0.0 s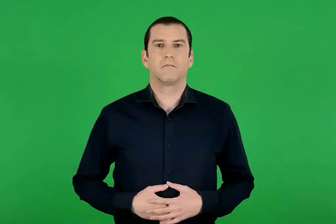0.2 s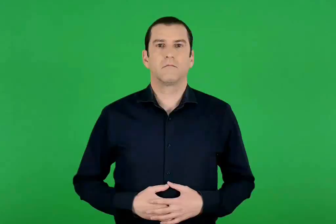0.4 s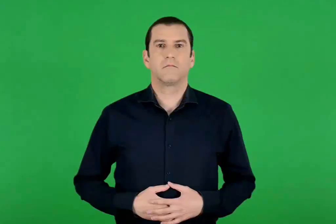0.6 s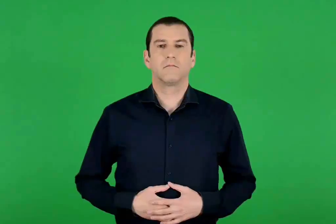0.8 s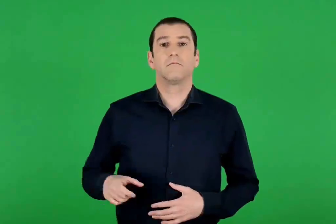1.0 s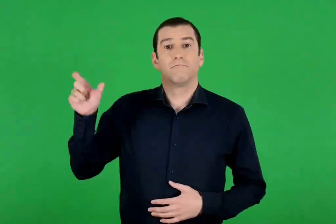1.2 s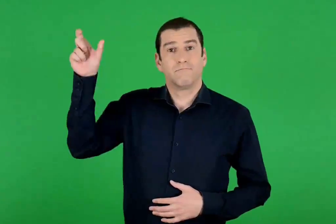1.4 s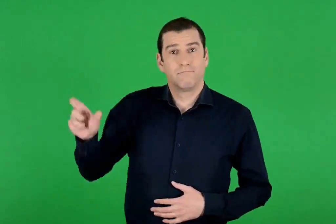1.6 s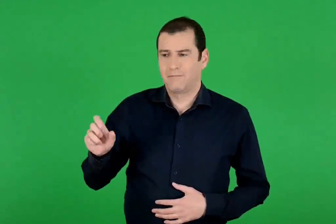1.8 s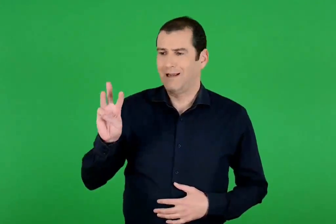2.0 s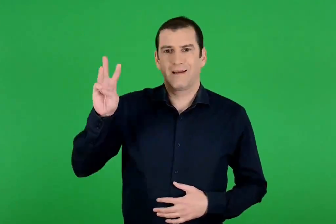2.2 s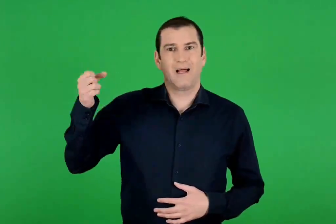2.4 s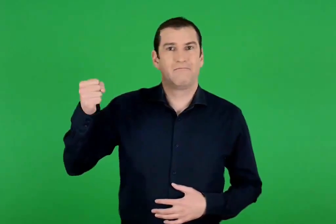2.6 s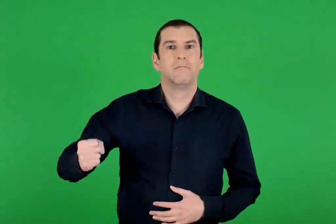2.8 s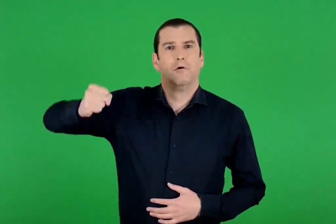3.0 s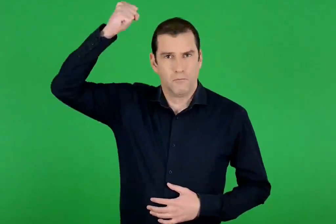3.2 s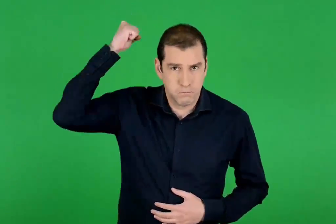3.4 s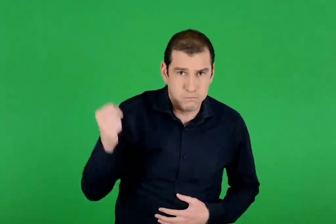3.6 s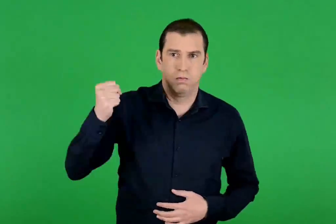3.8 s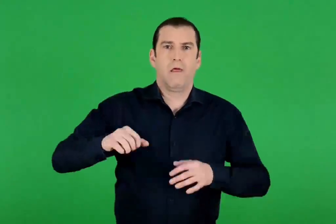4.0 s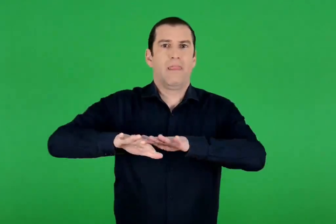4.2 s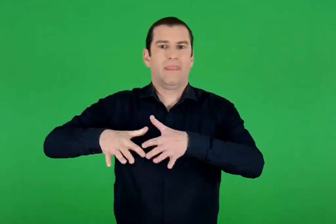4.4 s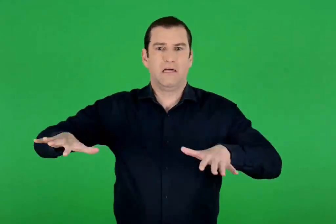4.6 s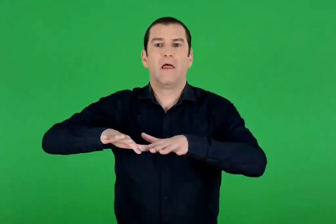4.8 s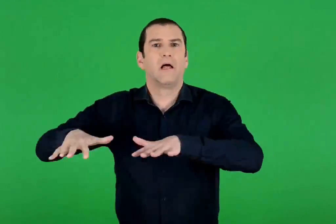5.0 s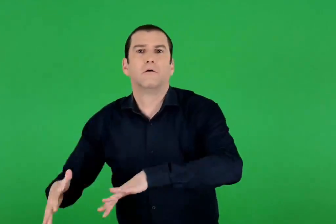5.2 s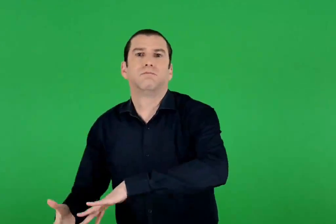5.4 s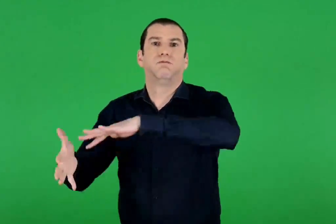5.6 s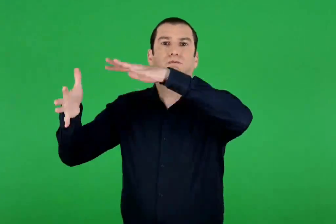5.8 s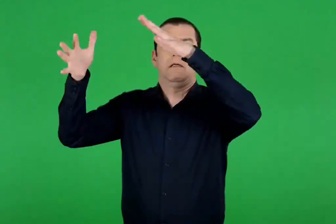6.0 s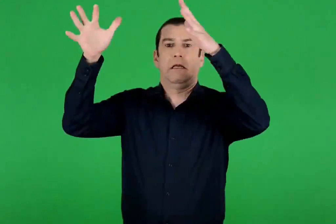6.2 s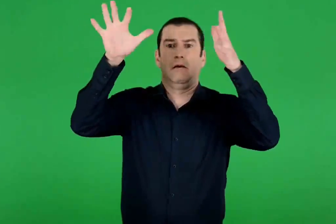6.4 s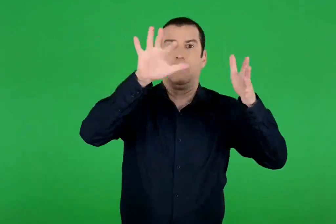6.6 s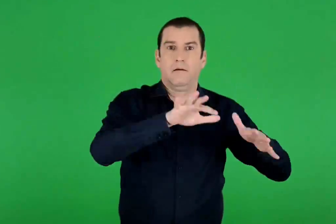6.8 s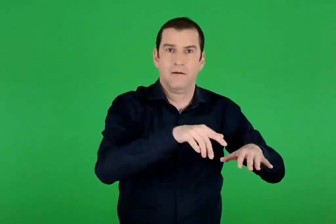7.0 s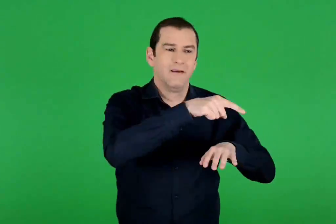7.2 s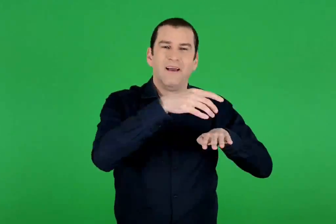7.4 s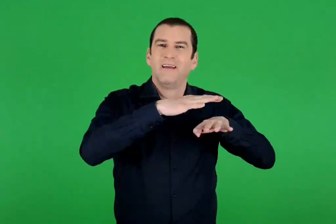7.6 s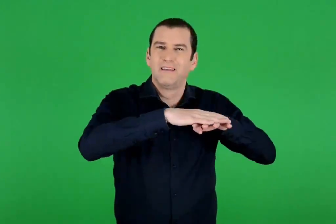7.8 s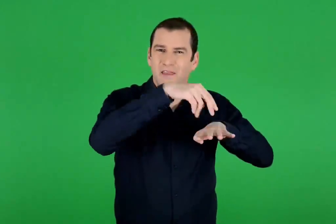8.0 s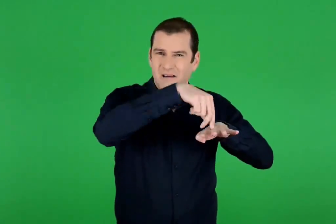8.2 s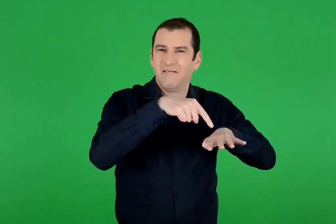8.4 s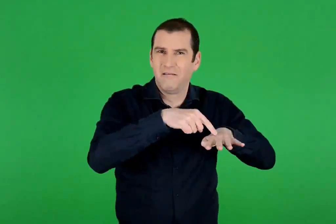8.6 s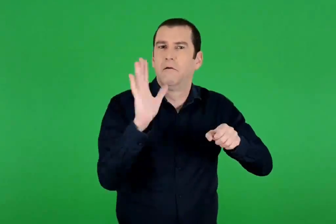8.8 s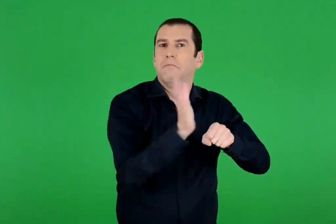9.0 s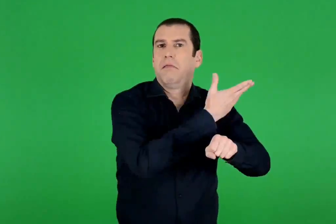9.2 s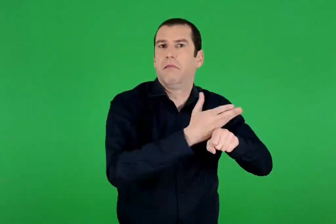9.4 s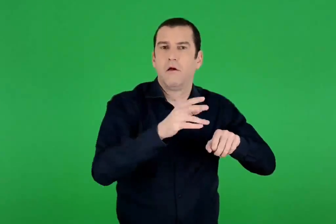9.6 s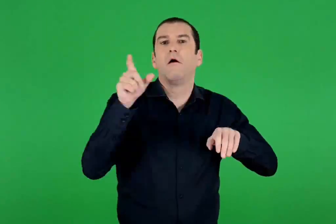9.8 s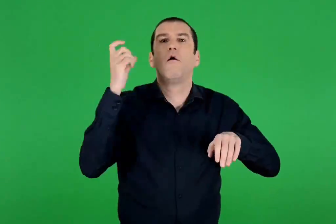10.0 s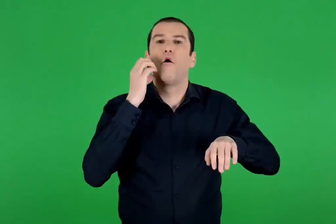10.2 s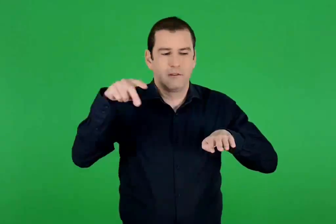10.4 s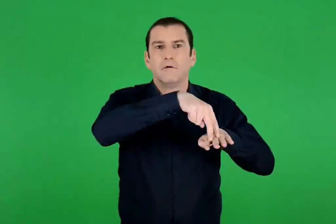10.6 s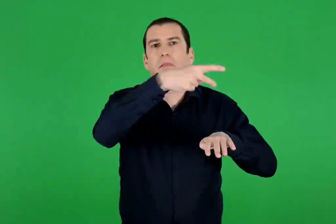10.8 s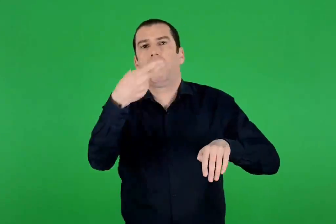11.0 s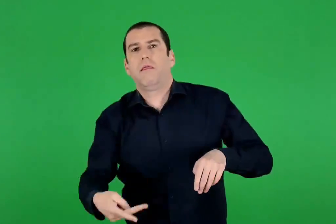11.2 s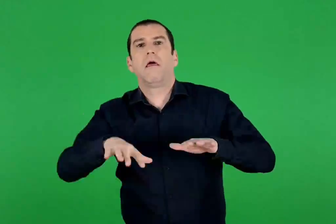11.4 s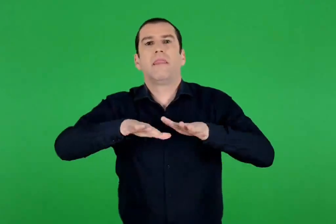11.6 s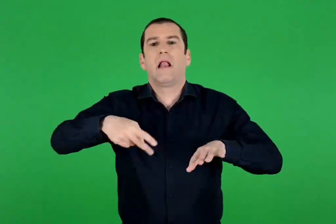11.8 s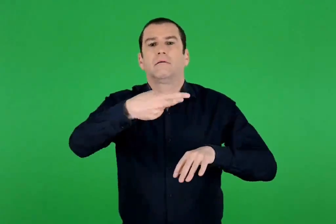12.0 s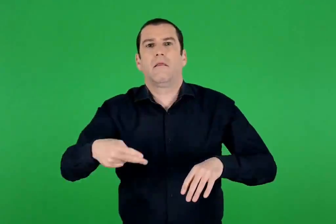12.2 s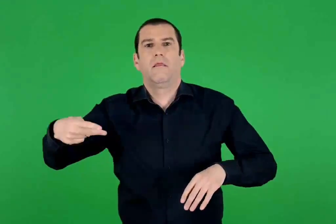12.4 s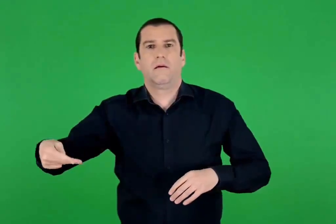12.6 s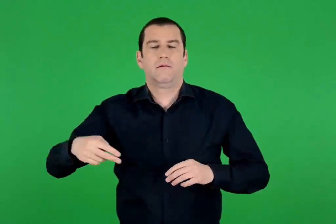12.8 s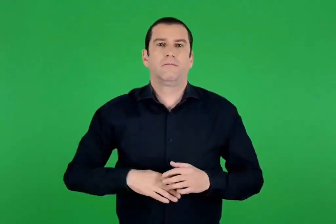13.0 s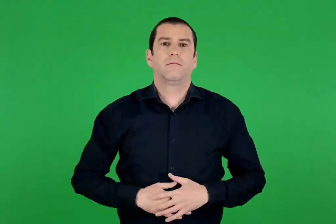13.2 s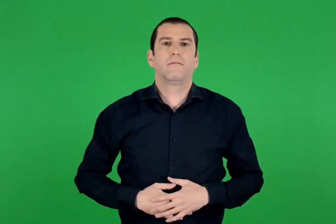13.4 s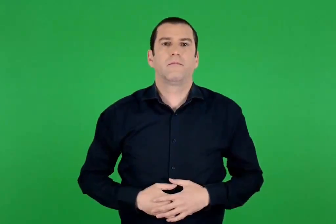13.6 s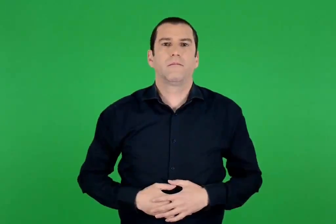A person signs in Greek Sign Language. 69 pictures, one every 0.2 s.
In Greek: χτύπησε με την τρίαινα τη θάλασσα και σήκωσε κύματα τεράστια. διαλύθηκε η σχεδία κι ο οδυσσέας βρέθηκε στη θάλασσα
